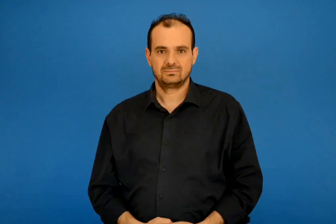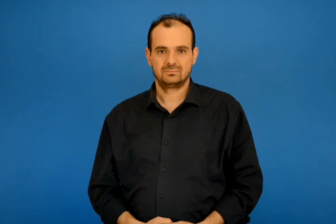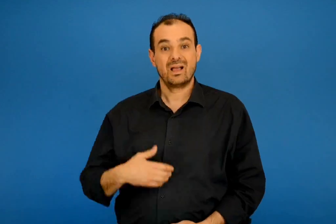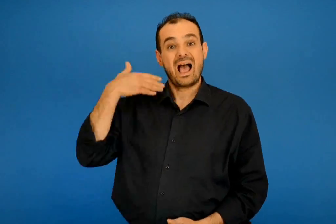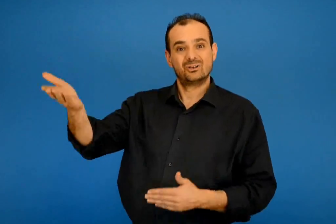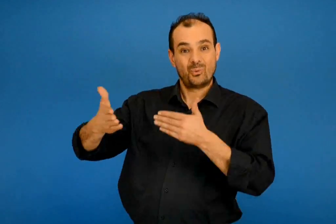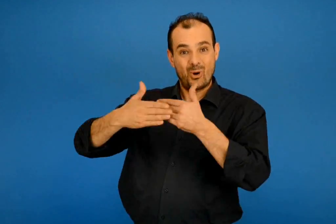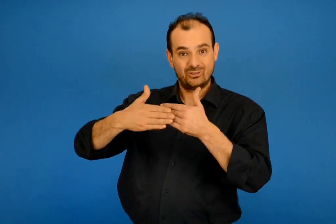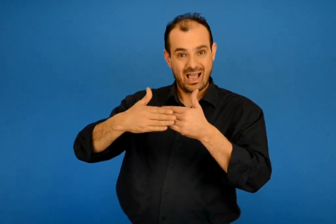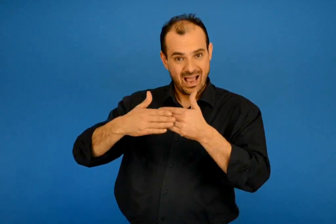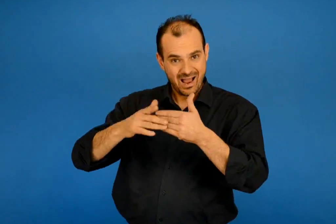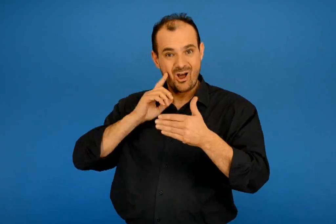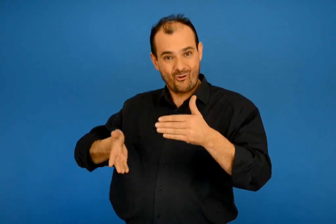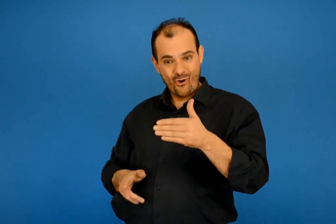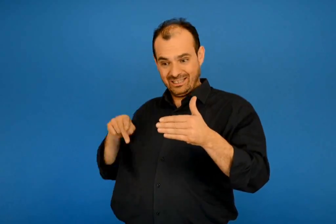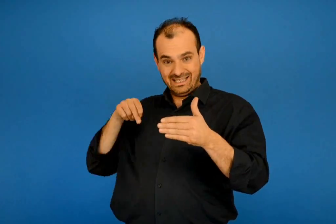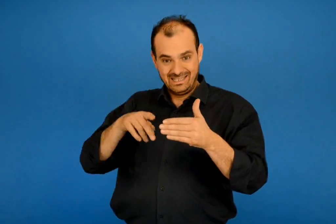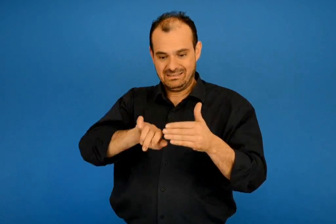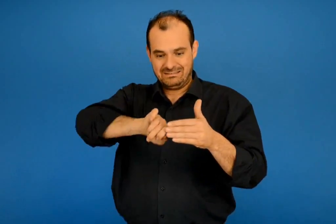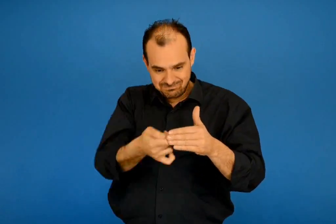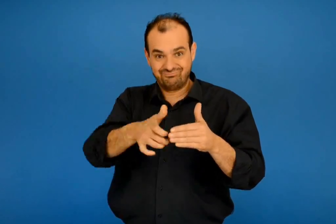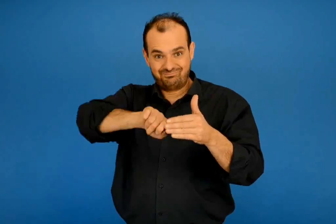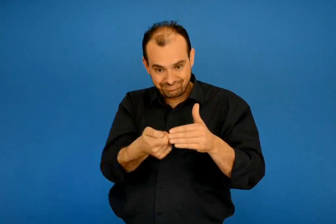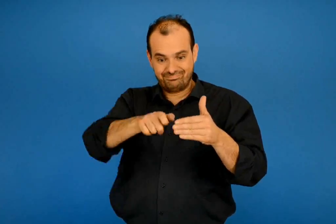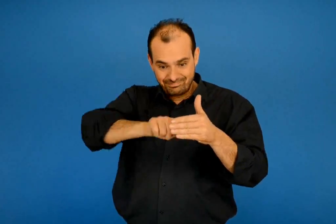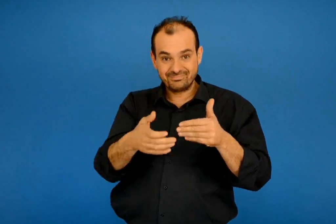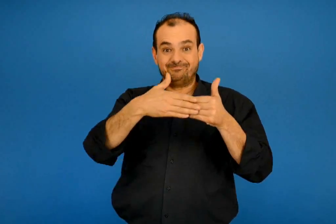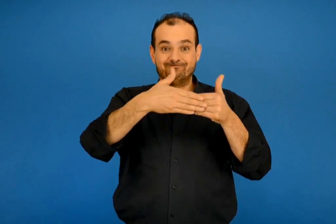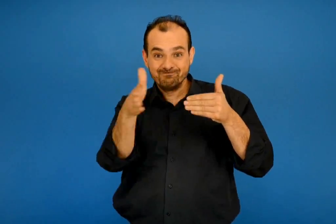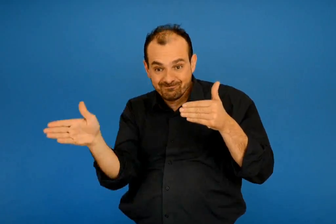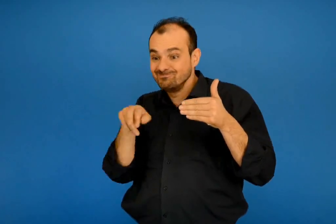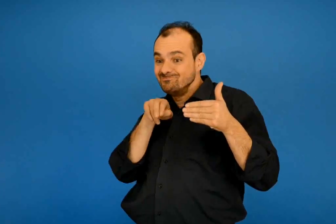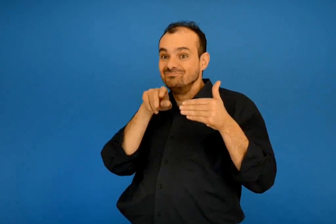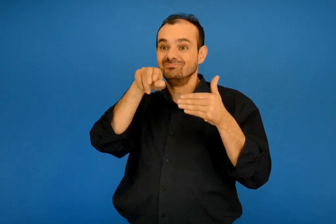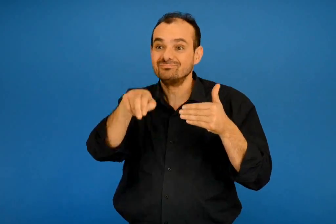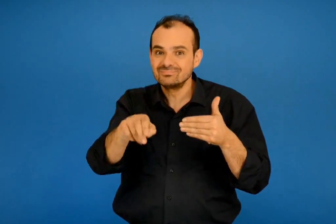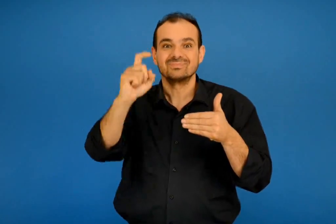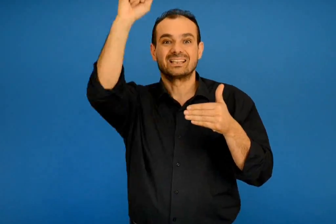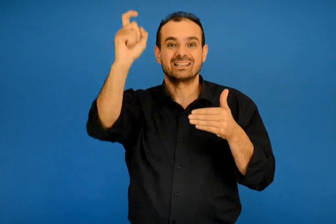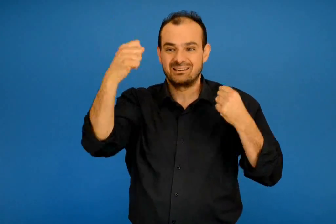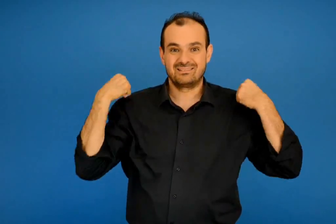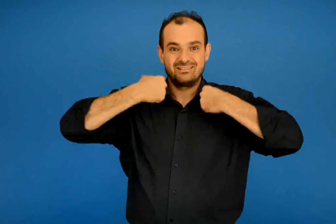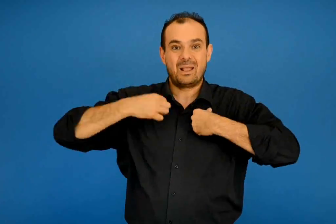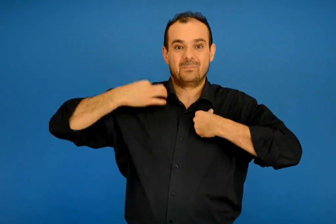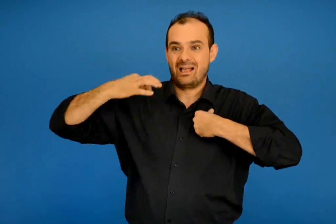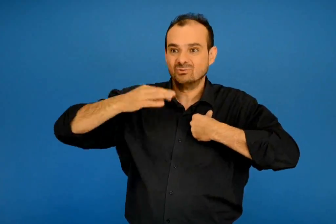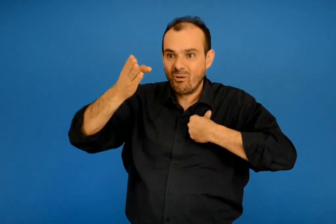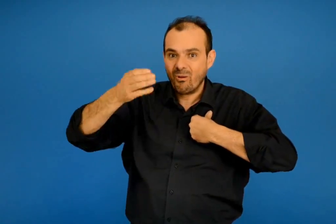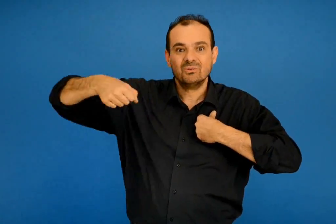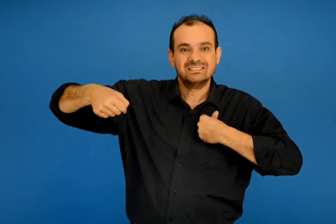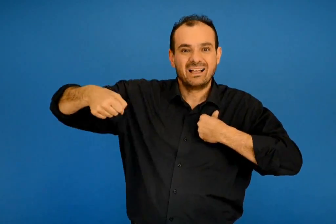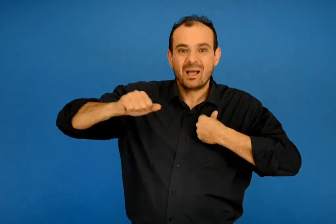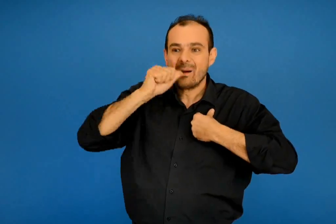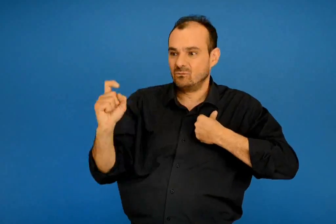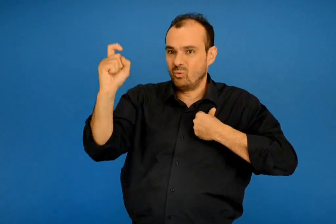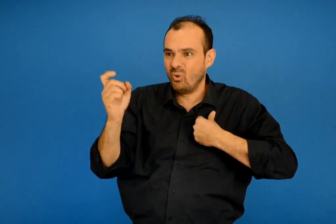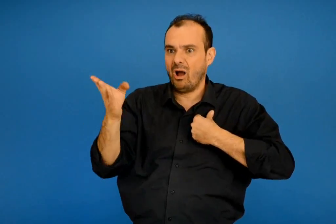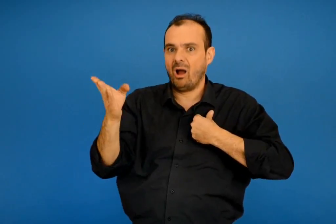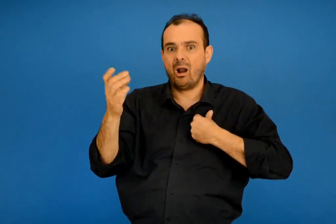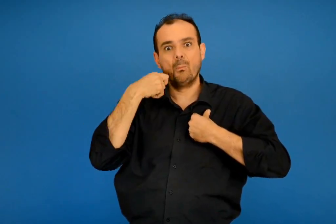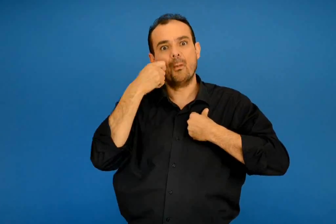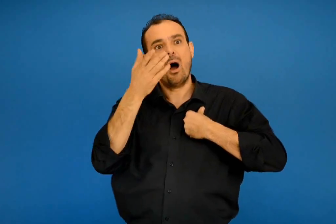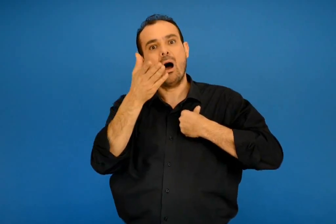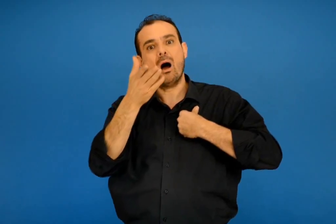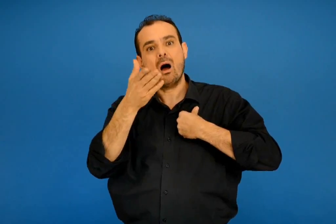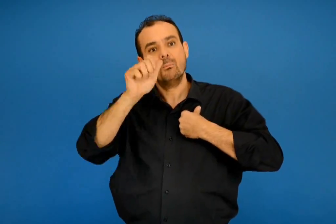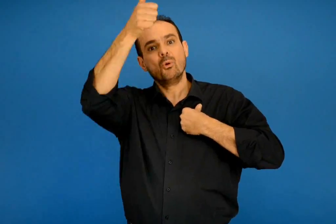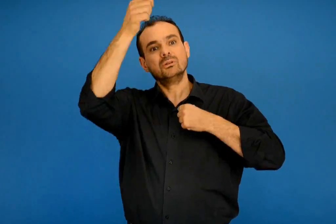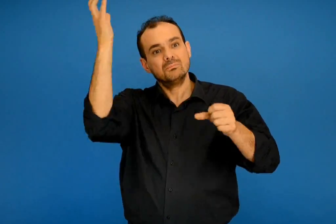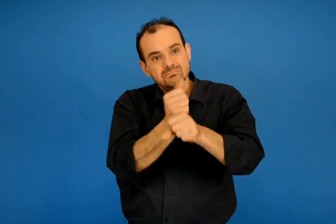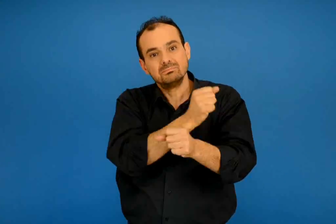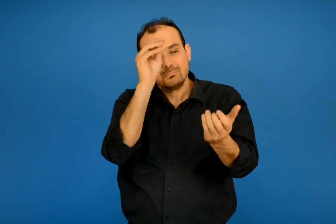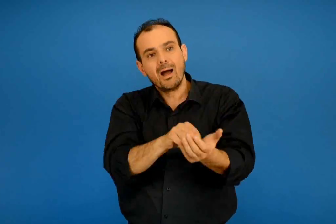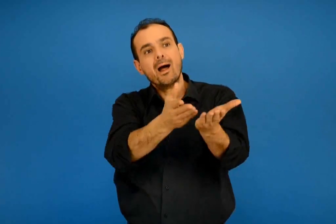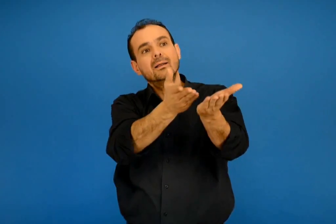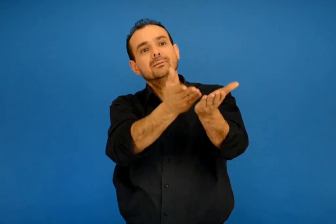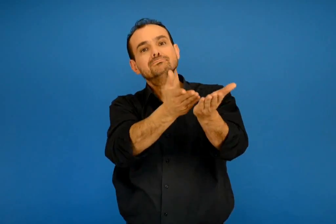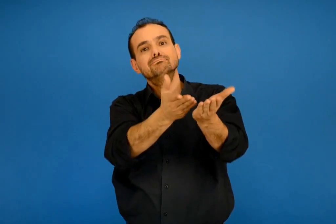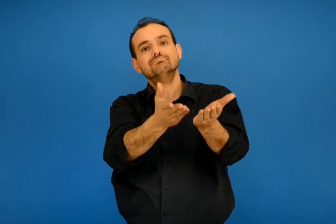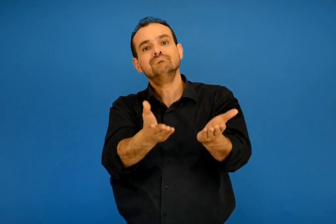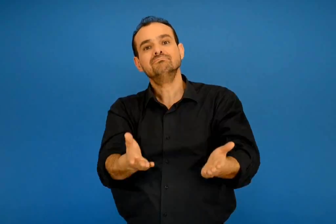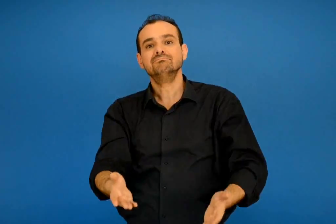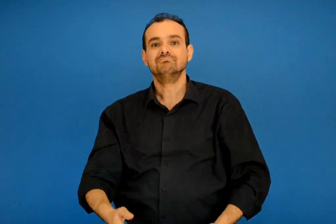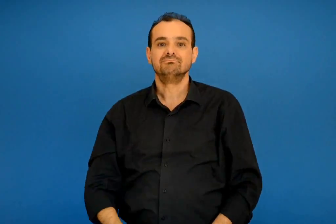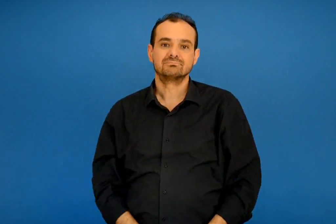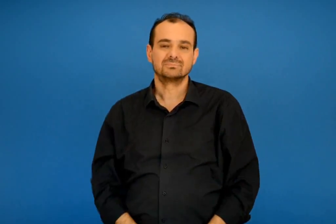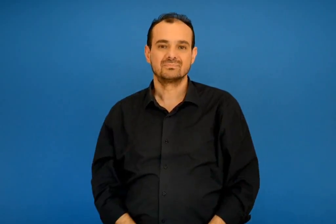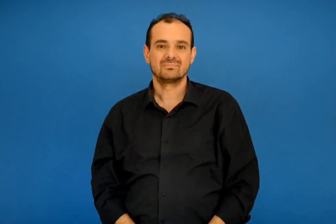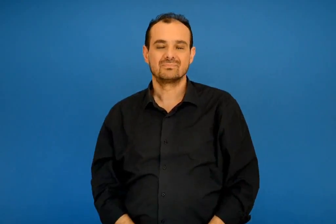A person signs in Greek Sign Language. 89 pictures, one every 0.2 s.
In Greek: έξω από την πόρτα της σταματάει βγάζει τα κλειδιά της και ξεκλειδώνει το πράσινο παλτό και η μαύρη τσάντα της μαμάς κρέμονται στην κρεμάστρα πάλι ήρθε πρώτη πάλι κέρδισε
